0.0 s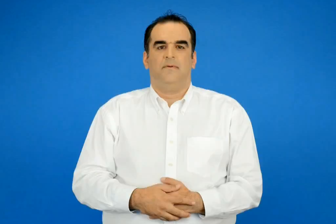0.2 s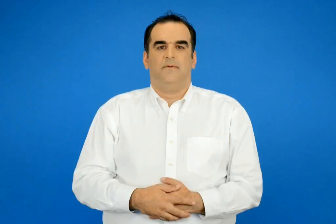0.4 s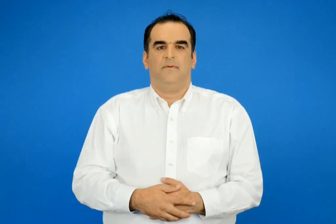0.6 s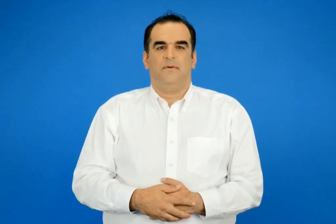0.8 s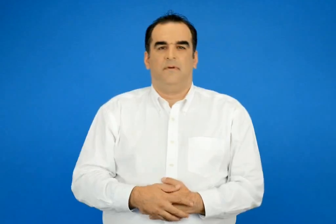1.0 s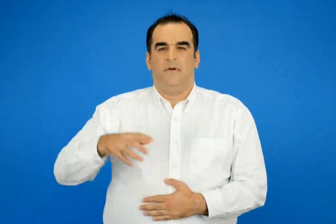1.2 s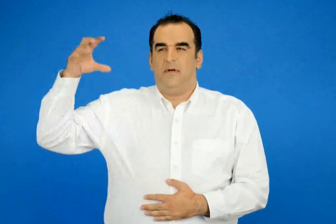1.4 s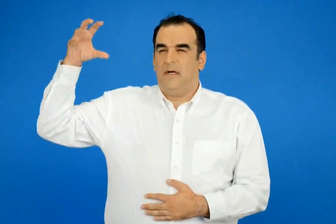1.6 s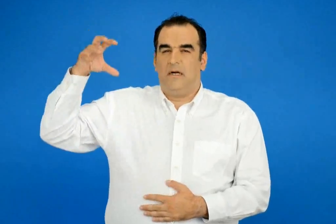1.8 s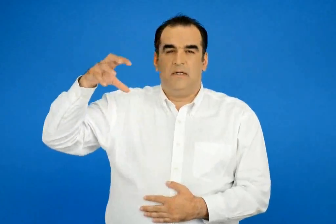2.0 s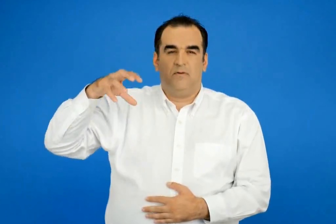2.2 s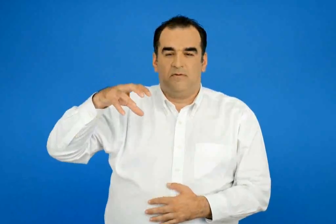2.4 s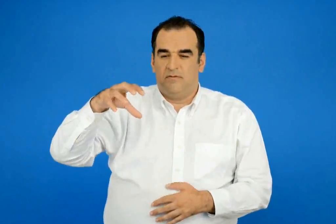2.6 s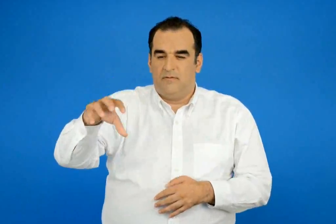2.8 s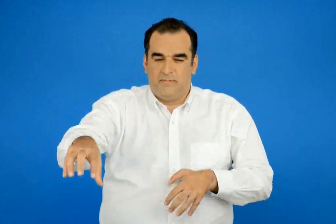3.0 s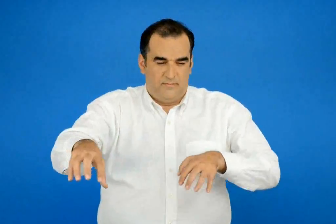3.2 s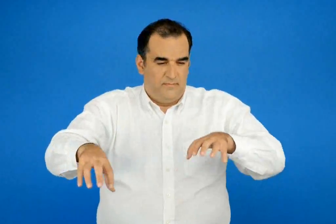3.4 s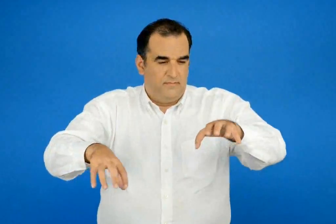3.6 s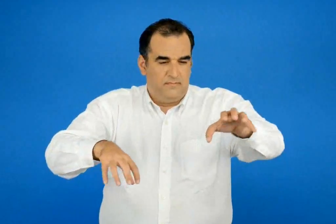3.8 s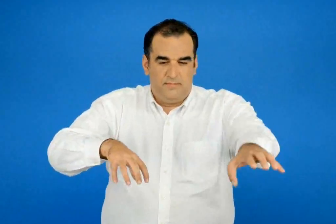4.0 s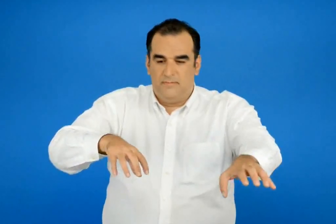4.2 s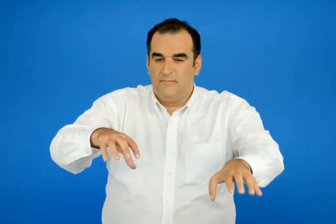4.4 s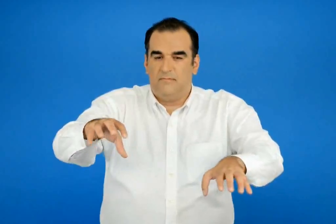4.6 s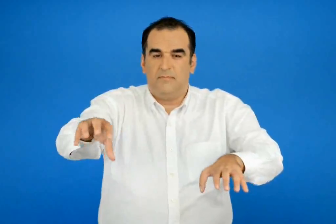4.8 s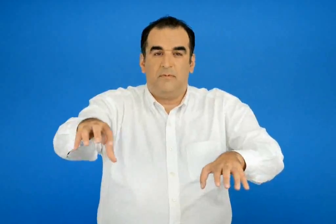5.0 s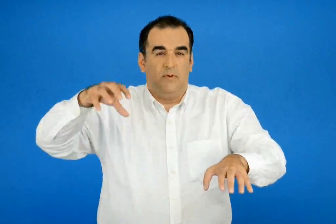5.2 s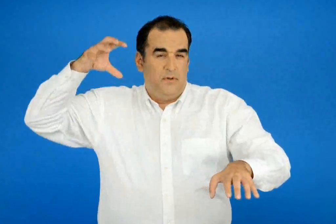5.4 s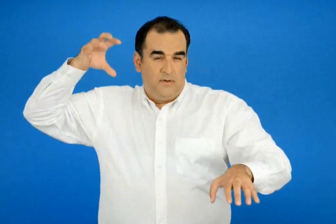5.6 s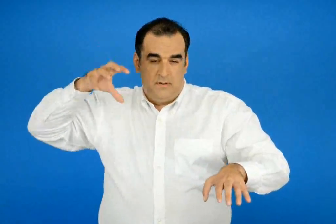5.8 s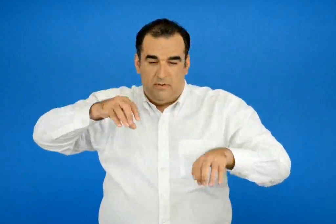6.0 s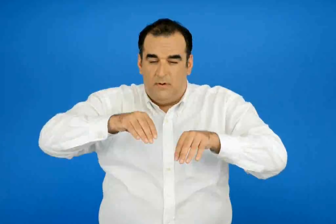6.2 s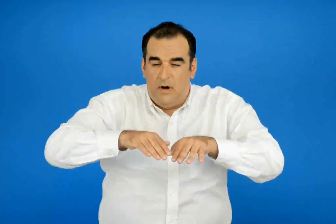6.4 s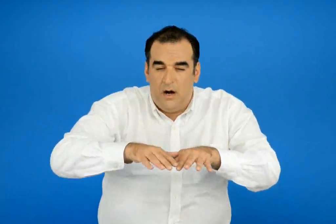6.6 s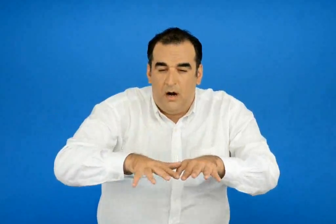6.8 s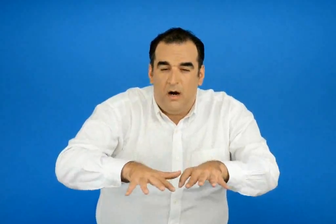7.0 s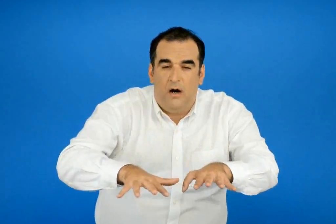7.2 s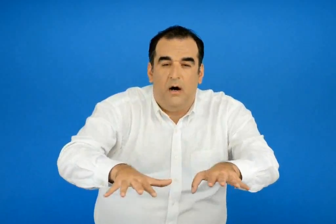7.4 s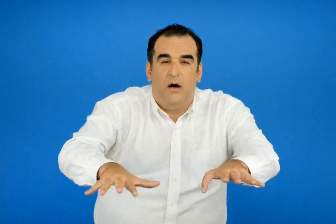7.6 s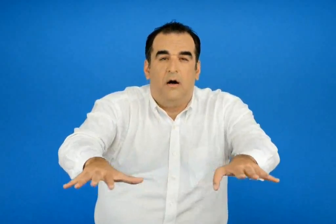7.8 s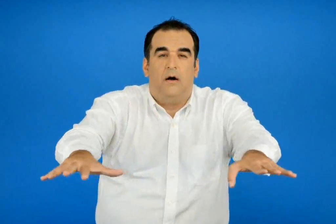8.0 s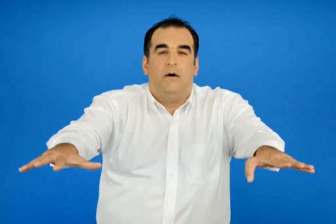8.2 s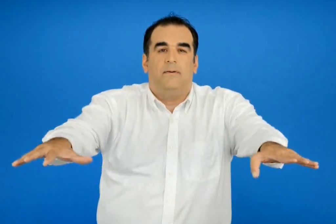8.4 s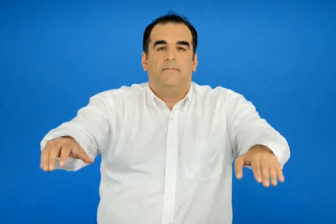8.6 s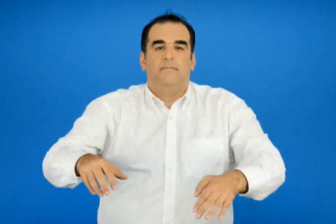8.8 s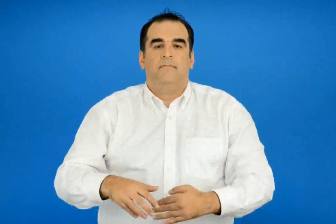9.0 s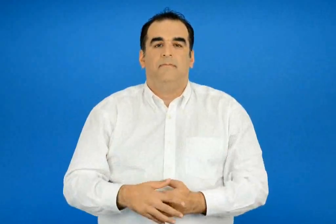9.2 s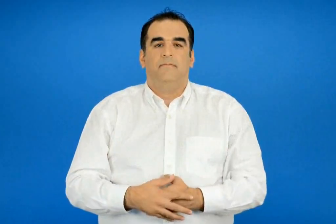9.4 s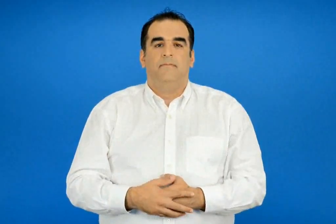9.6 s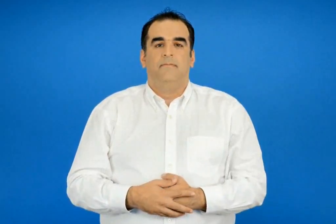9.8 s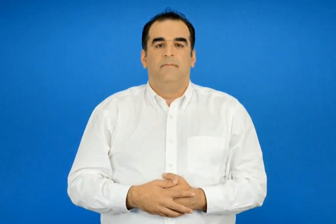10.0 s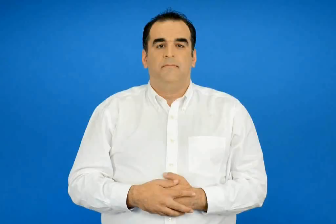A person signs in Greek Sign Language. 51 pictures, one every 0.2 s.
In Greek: όλα φως πλημμυρισμένα και στον ήλιο σκορπισμένα
